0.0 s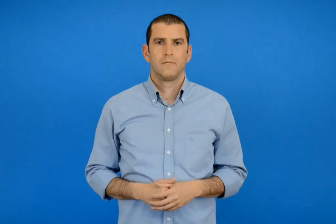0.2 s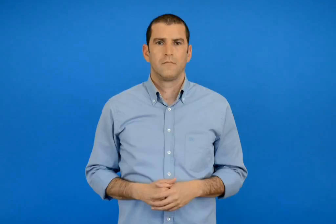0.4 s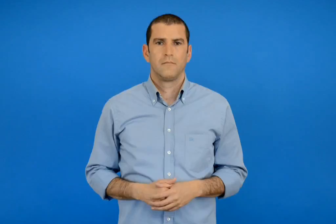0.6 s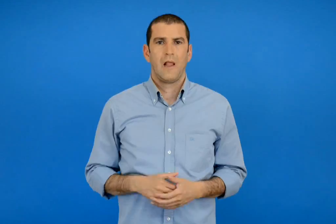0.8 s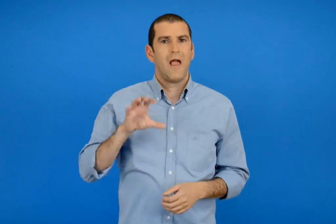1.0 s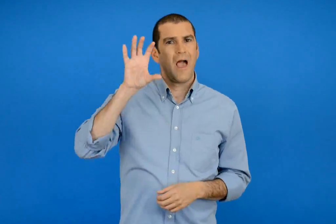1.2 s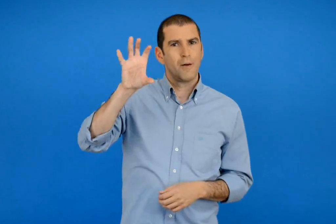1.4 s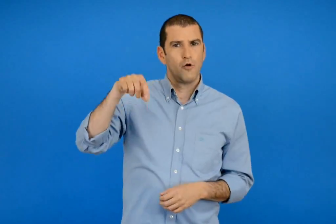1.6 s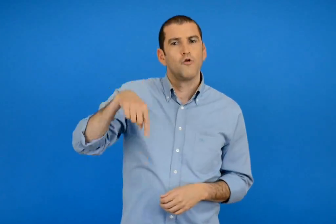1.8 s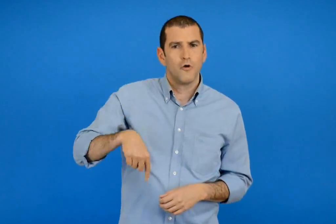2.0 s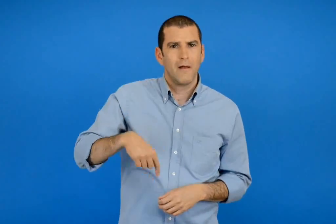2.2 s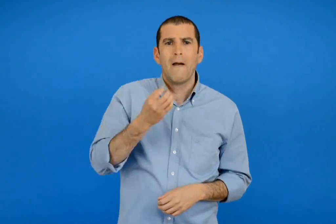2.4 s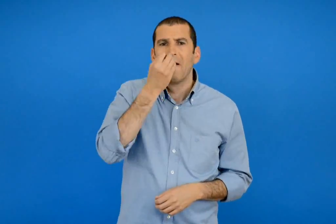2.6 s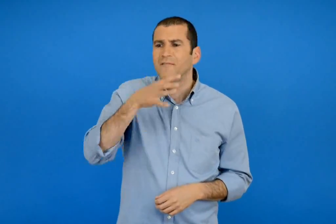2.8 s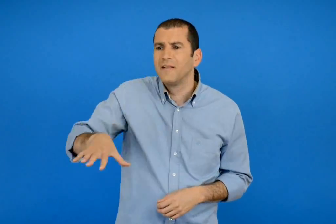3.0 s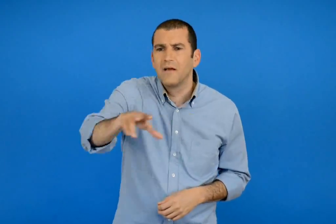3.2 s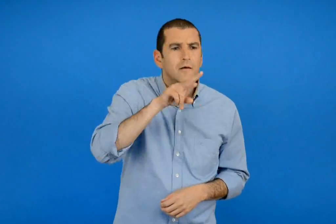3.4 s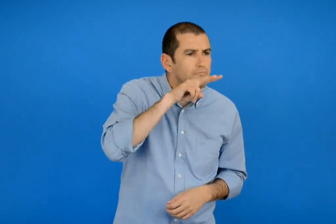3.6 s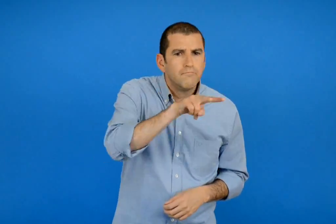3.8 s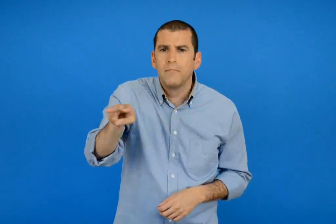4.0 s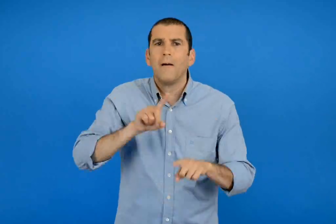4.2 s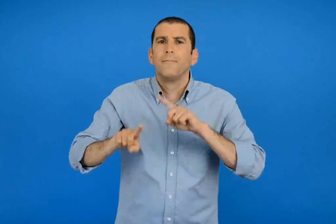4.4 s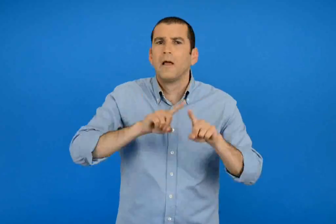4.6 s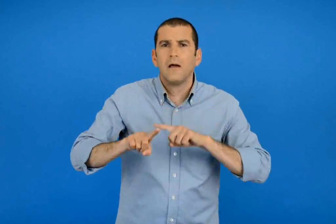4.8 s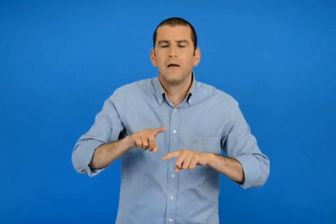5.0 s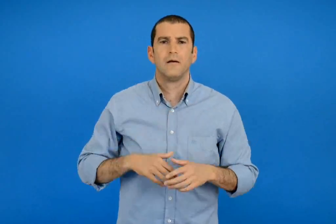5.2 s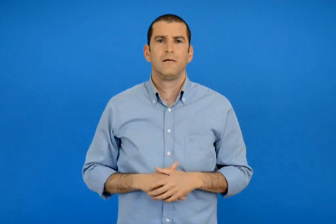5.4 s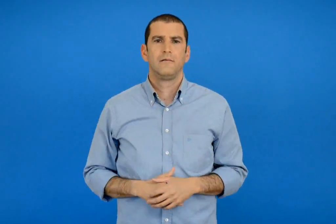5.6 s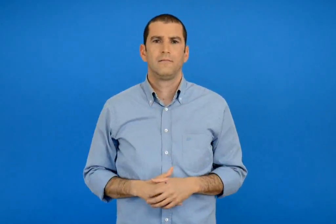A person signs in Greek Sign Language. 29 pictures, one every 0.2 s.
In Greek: ποια φυτά υπάρχουν γύρω σου αυτή την εποχή ;
